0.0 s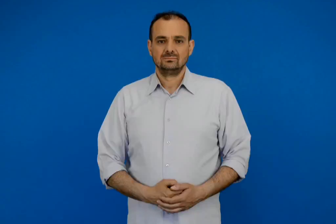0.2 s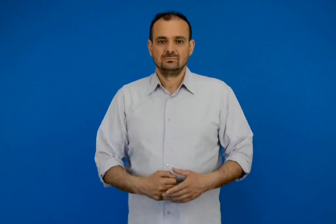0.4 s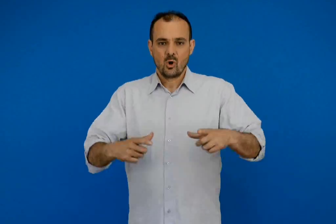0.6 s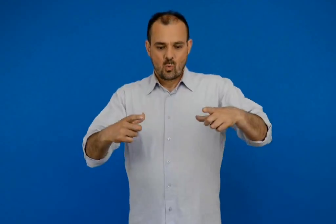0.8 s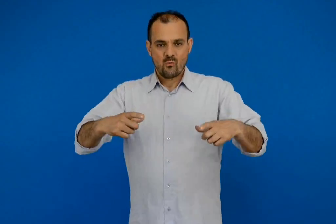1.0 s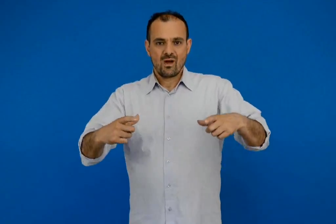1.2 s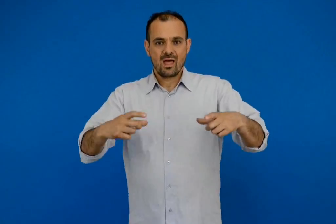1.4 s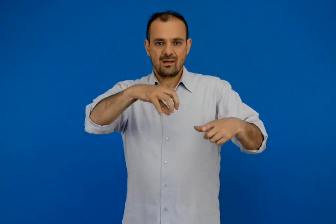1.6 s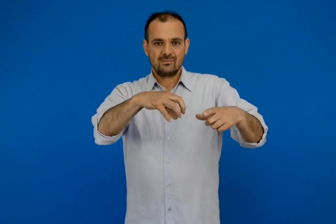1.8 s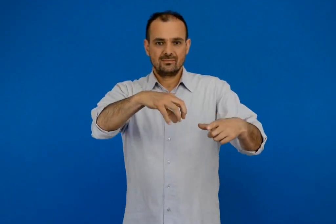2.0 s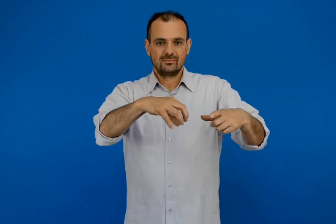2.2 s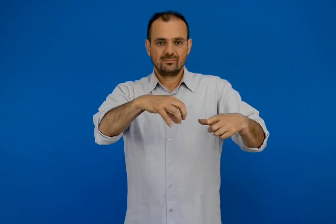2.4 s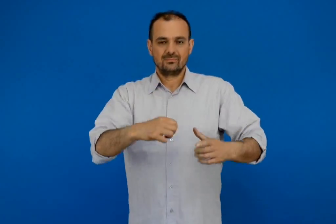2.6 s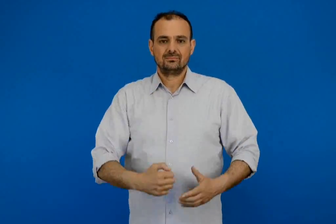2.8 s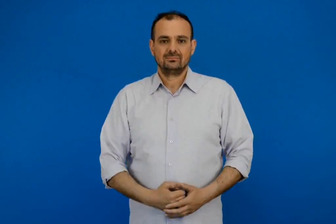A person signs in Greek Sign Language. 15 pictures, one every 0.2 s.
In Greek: νούφαρα
